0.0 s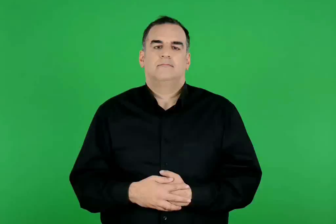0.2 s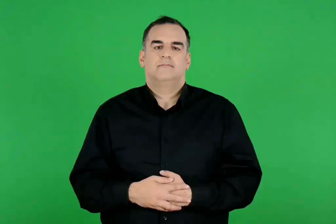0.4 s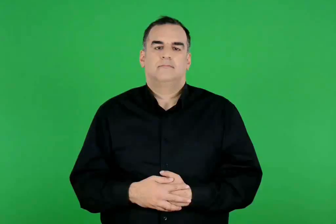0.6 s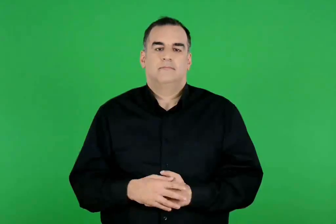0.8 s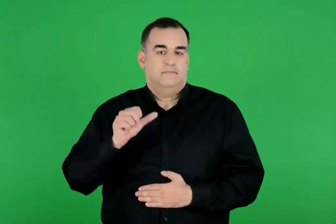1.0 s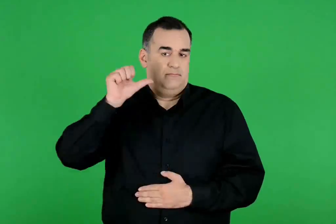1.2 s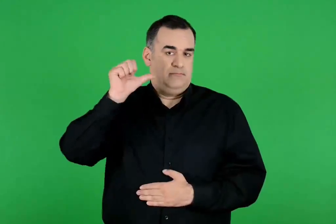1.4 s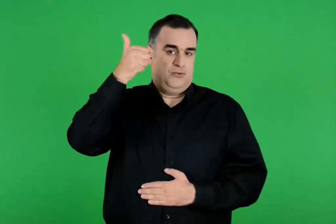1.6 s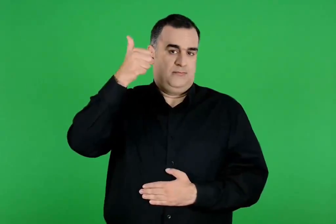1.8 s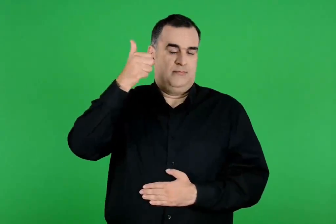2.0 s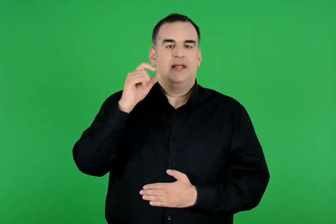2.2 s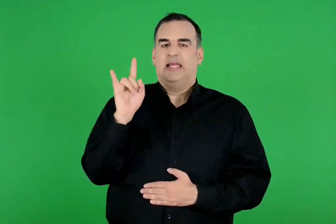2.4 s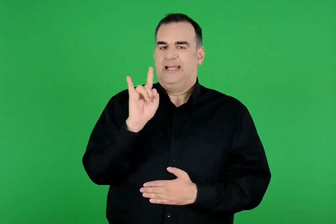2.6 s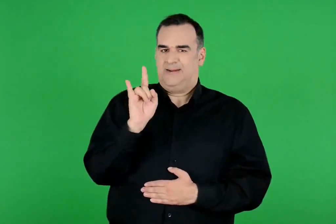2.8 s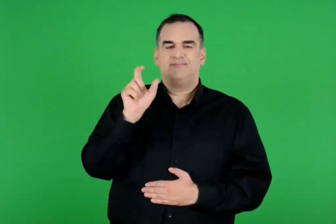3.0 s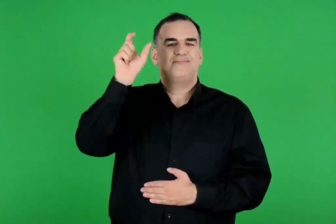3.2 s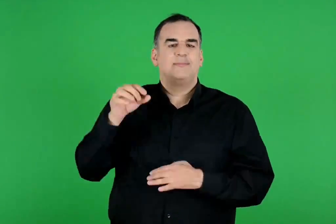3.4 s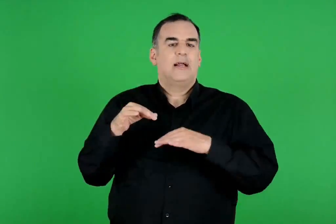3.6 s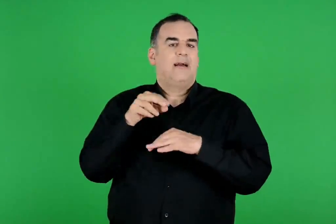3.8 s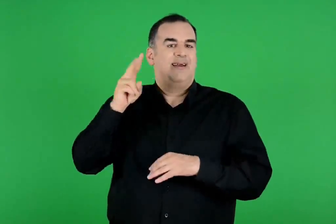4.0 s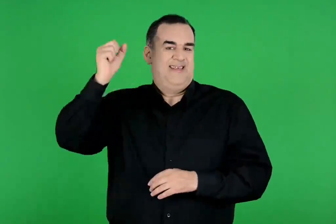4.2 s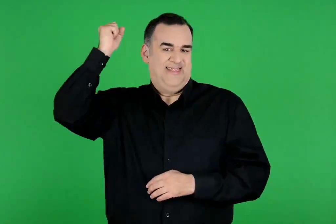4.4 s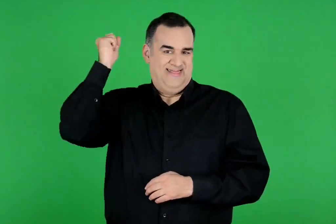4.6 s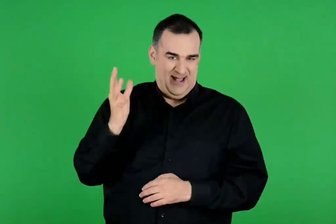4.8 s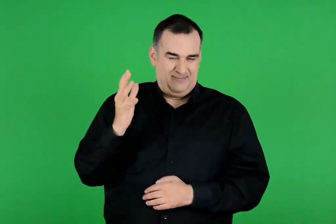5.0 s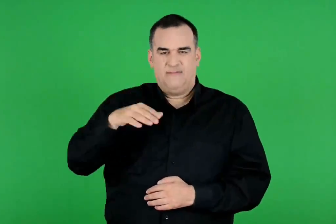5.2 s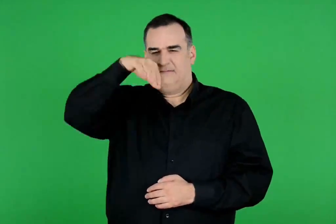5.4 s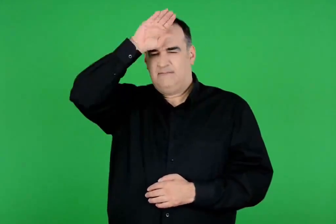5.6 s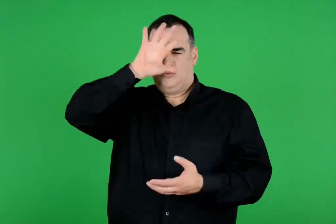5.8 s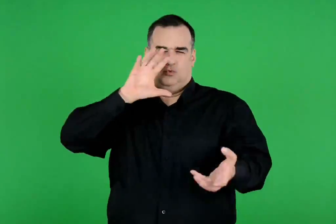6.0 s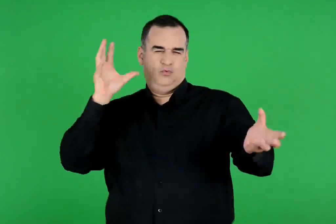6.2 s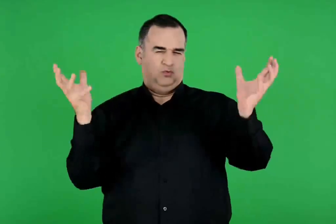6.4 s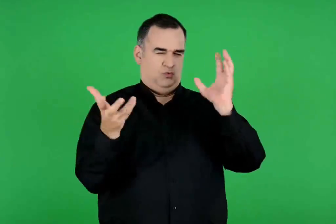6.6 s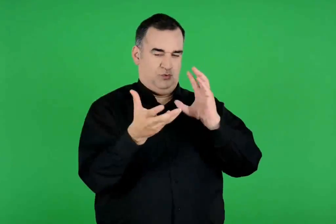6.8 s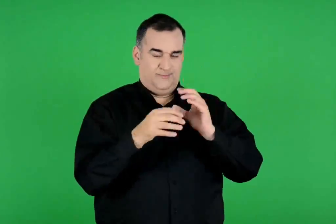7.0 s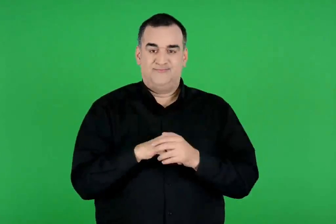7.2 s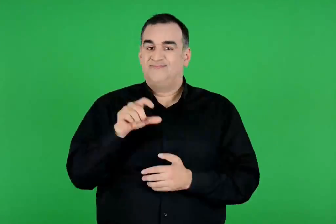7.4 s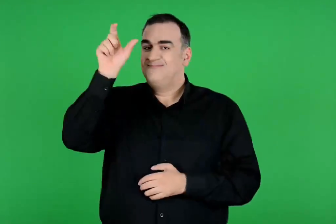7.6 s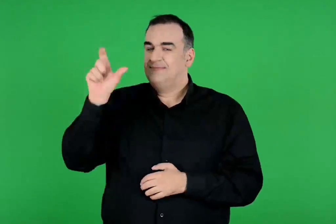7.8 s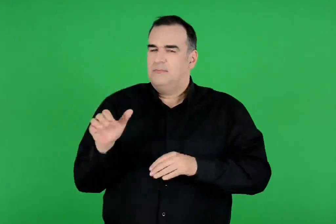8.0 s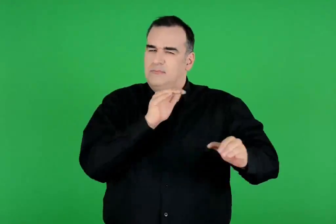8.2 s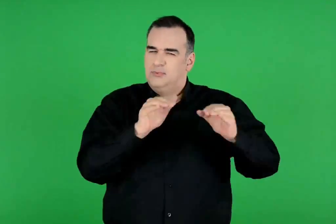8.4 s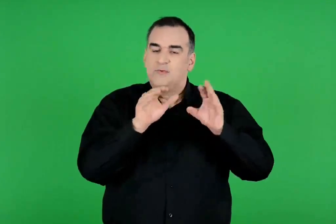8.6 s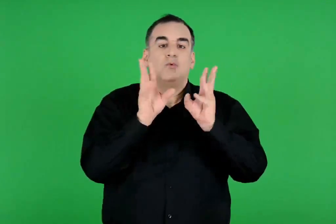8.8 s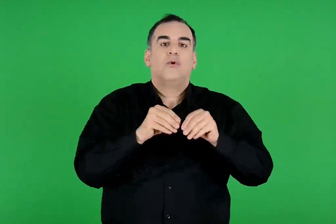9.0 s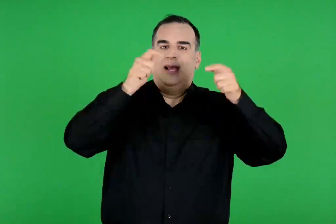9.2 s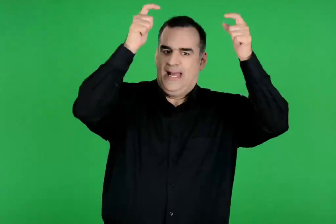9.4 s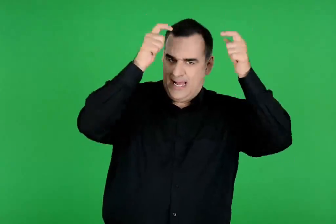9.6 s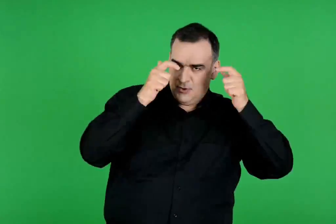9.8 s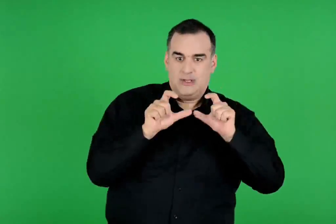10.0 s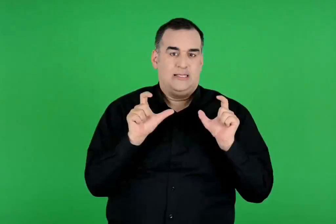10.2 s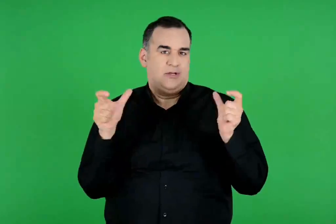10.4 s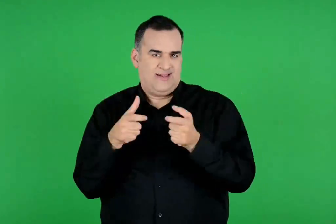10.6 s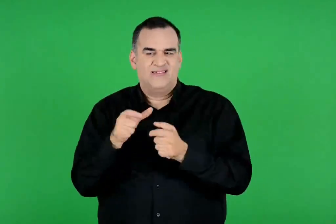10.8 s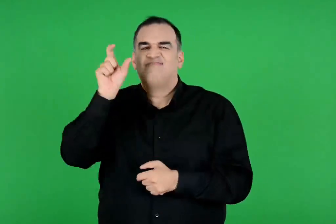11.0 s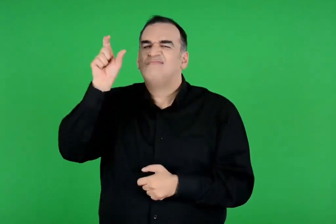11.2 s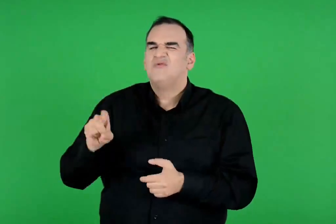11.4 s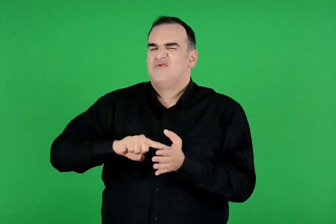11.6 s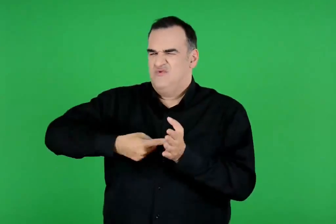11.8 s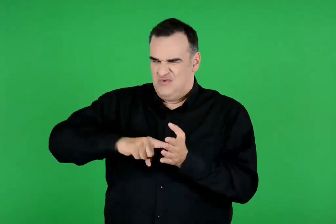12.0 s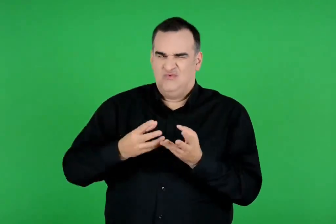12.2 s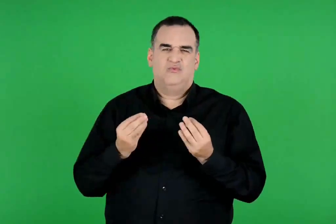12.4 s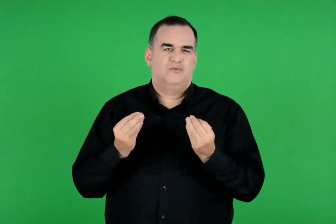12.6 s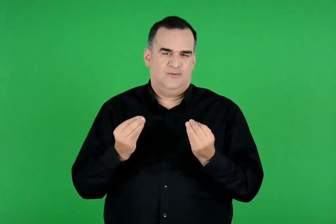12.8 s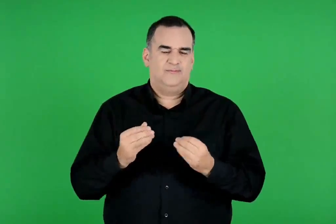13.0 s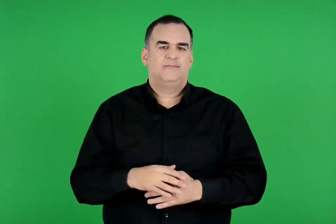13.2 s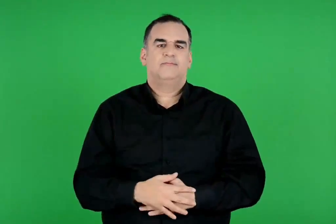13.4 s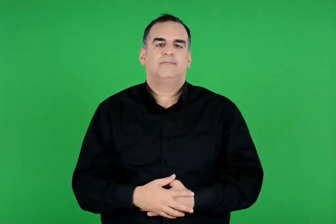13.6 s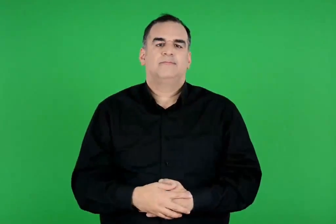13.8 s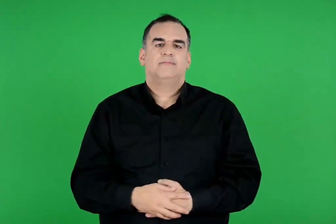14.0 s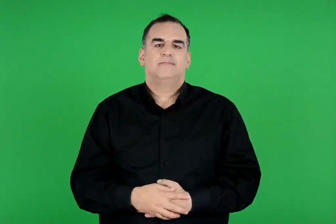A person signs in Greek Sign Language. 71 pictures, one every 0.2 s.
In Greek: πρώτη ήταν η ήρα , η γυναίκα του δία , βασίλισσα του κόσμου. προστάτευε τον γάμο και την οικογένεια κι ήταν πολύ ζηλιάρα
